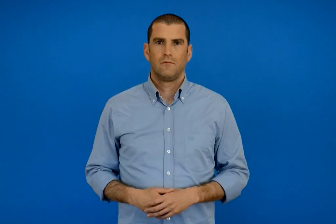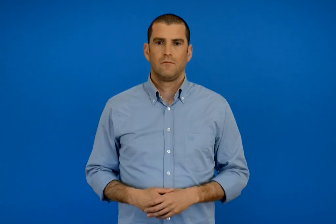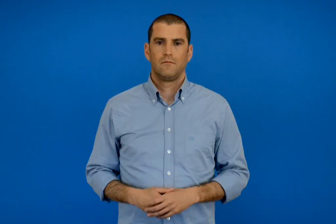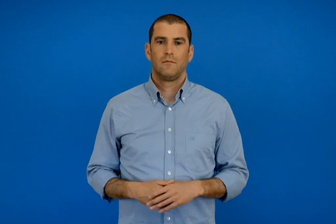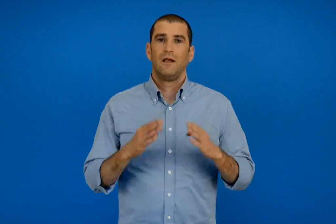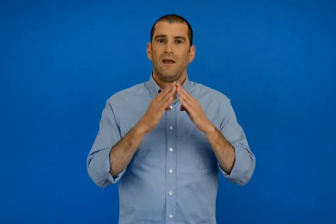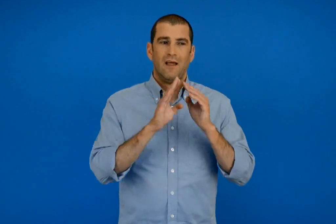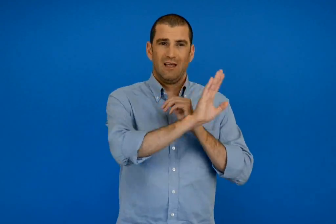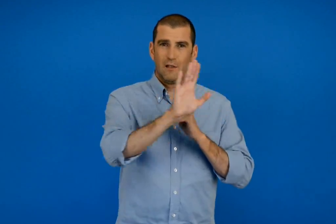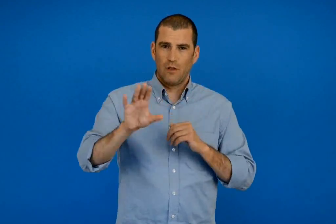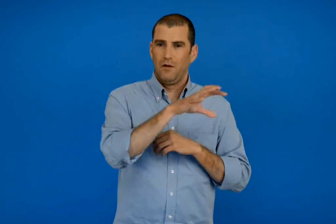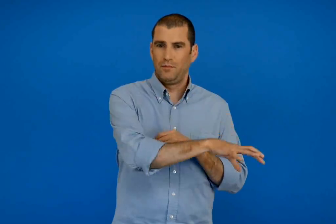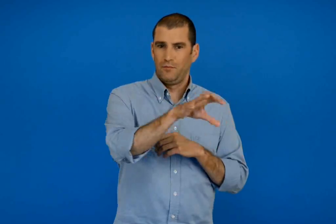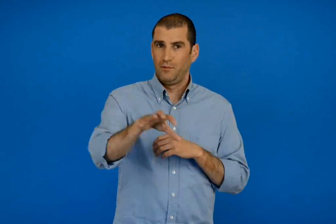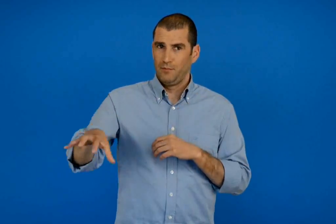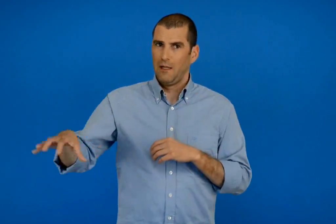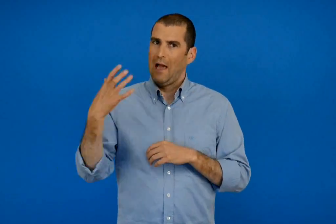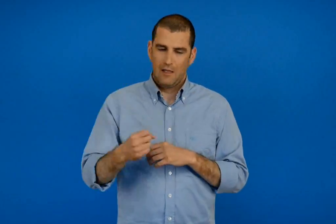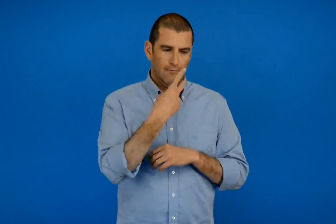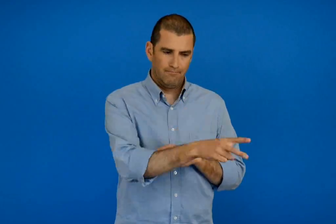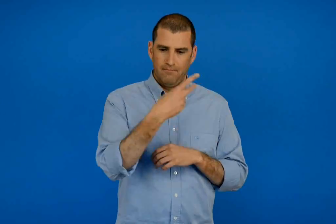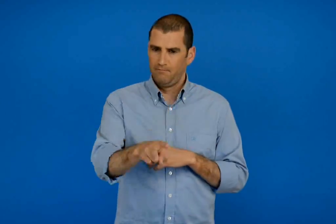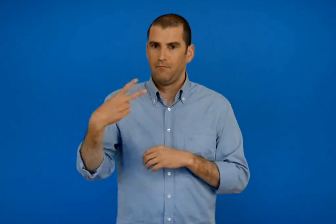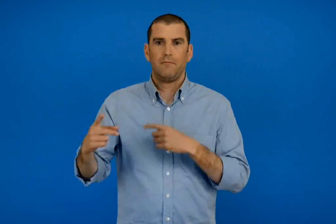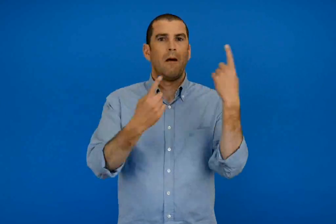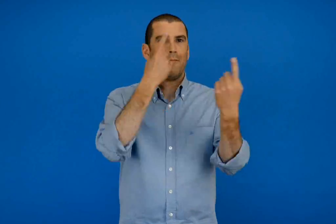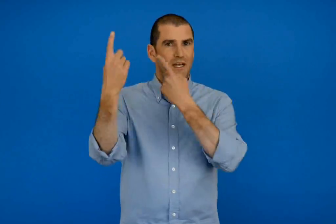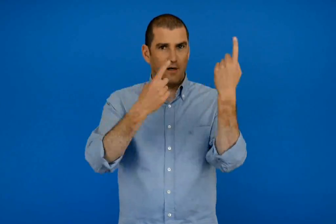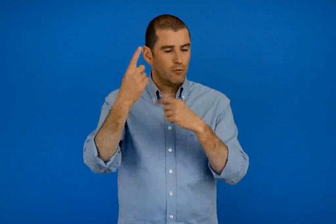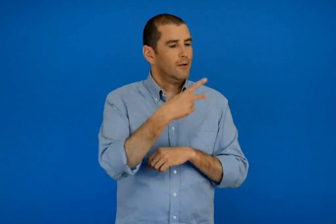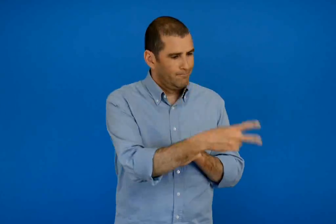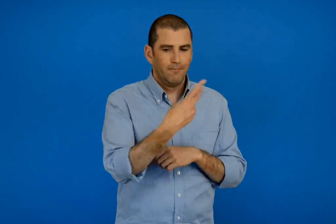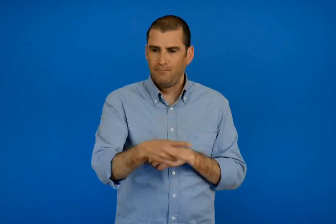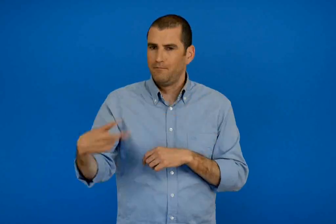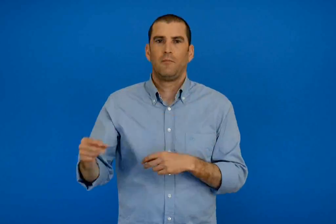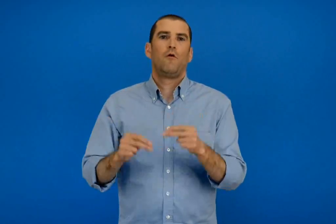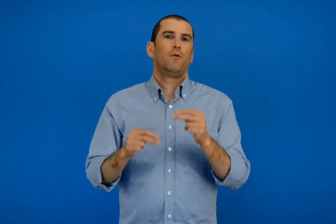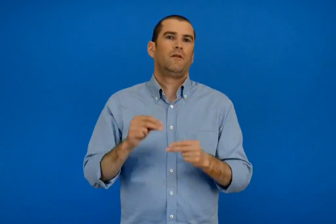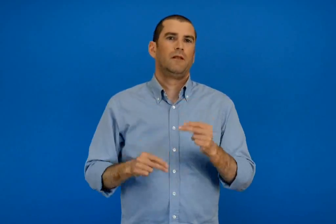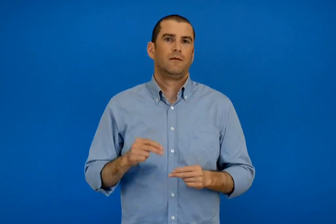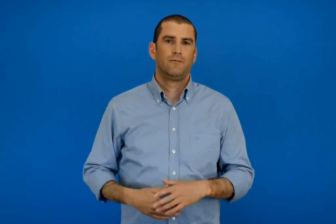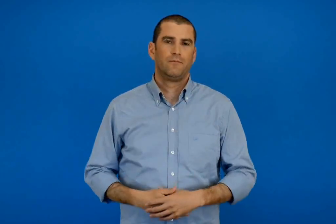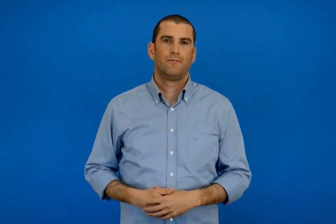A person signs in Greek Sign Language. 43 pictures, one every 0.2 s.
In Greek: κάθε γειτονιά έχει το δικό της περιβάλλον και τα δικά της προβλήματα
